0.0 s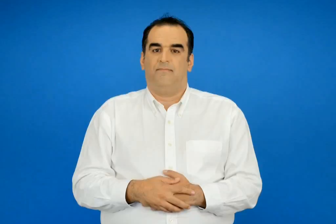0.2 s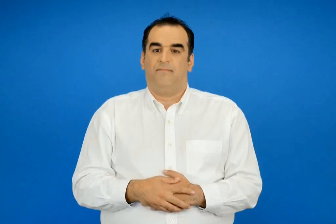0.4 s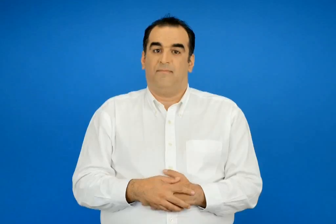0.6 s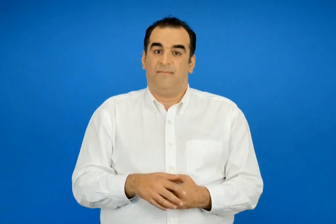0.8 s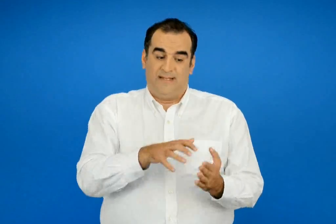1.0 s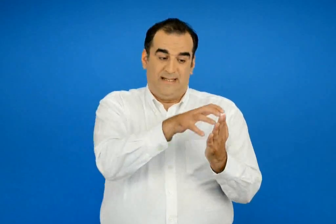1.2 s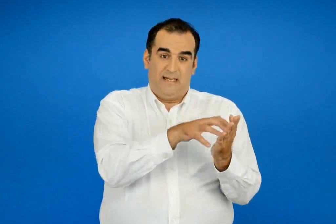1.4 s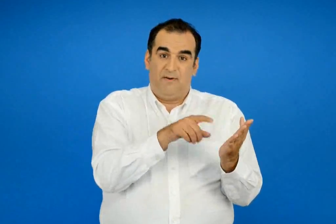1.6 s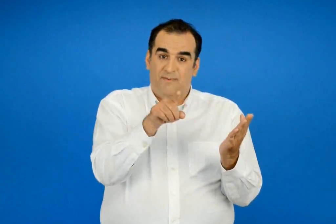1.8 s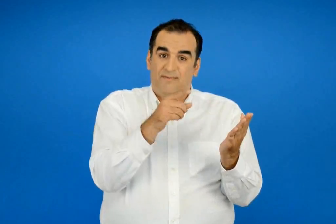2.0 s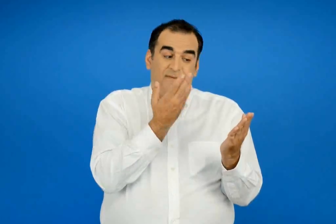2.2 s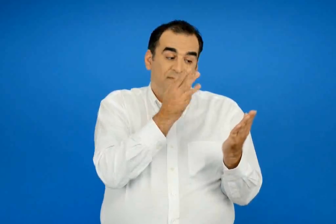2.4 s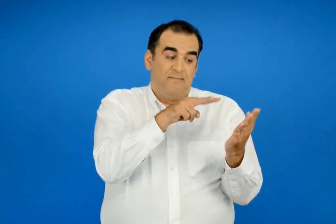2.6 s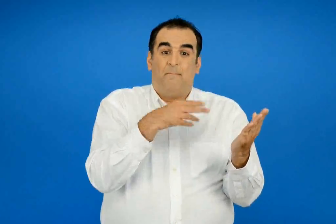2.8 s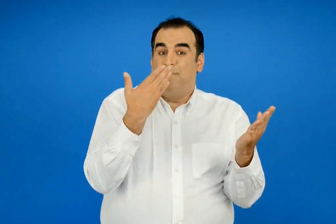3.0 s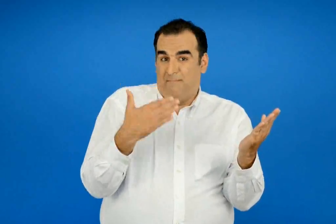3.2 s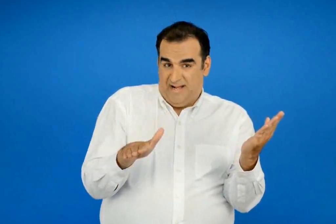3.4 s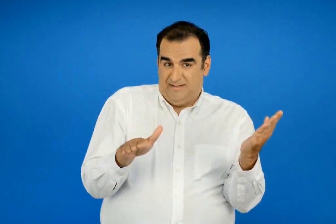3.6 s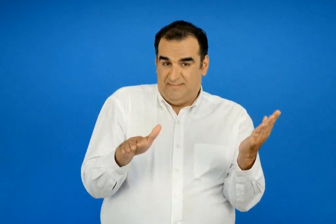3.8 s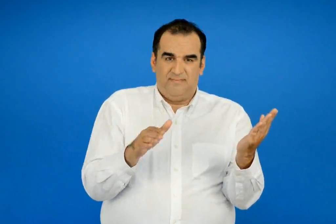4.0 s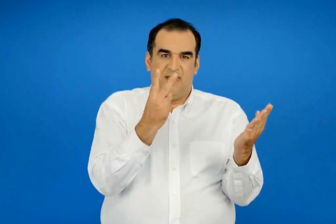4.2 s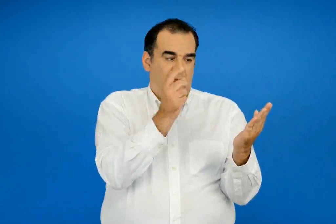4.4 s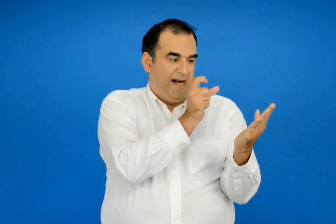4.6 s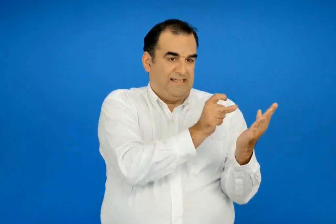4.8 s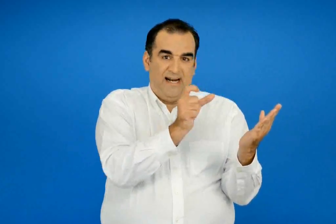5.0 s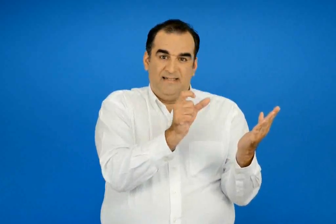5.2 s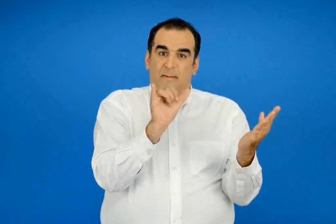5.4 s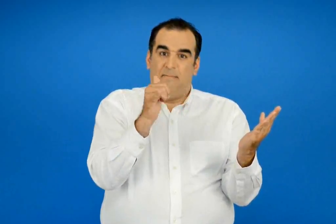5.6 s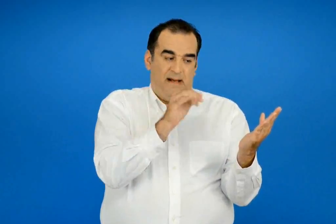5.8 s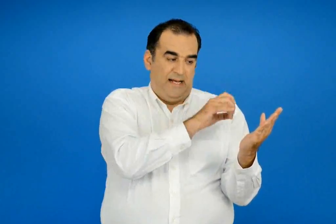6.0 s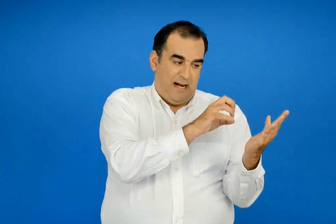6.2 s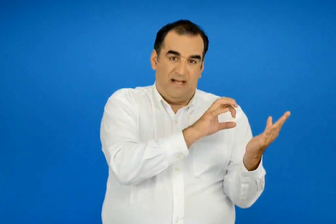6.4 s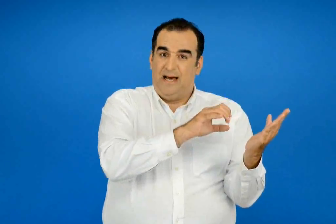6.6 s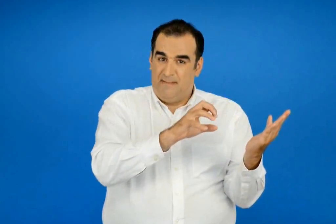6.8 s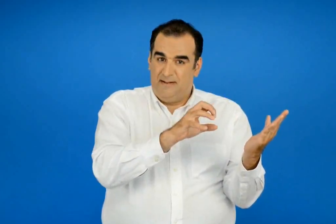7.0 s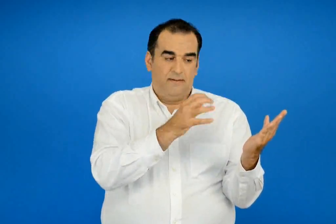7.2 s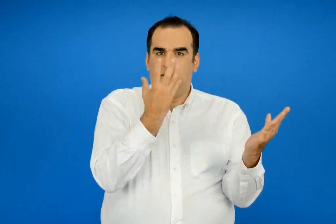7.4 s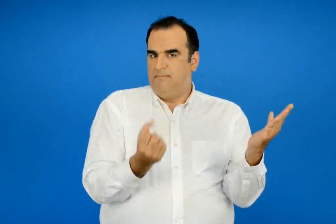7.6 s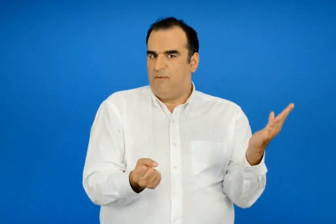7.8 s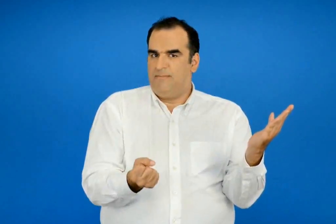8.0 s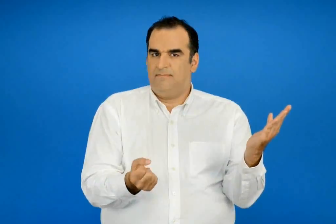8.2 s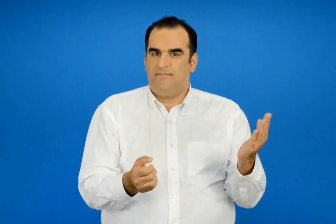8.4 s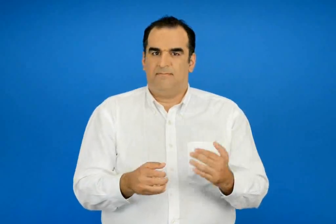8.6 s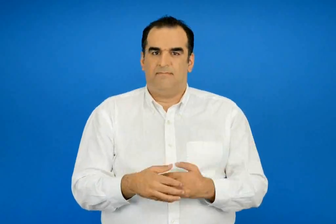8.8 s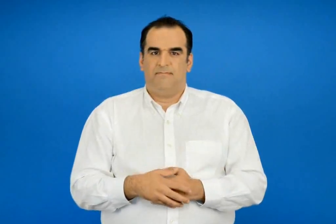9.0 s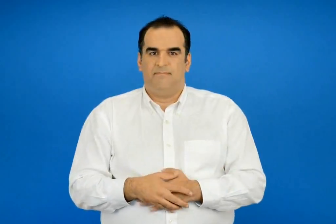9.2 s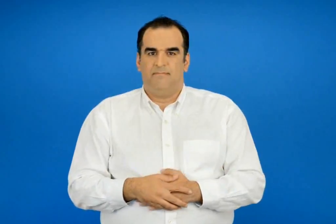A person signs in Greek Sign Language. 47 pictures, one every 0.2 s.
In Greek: στο κείμενο που μόλις διάβασες υπάρχουν δύο λέξεις με μπλε γράμματα
